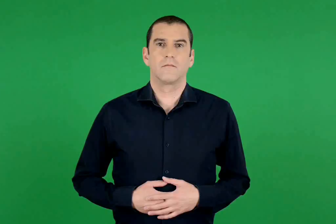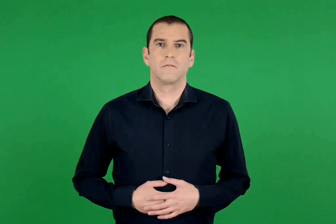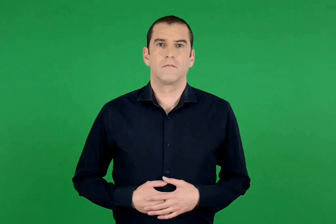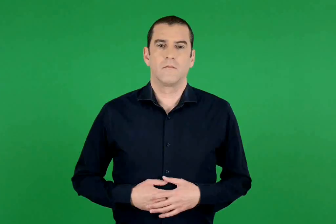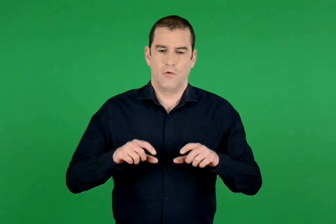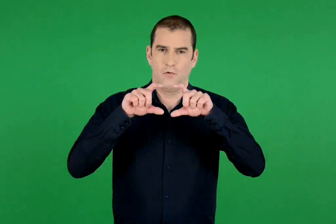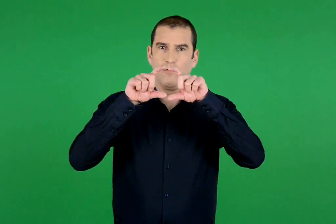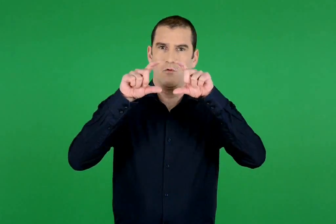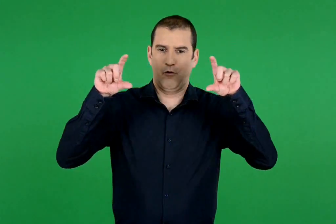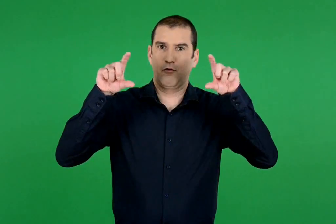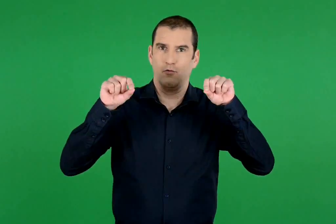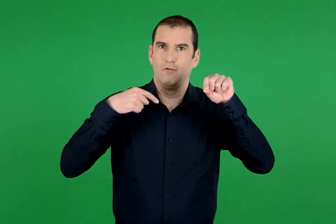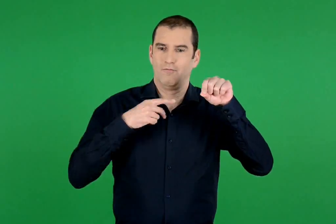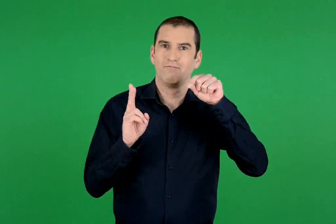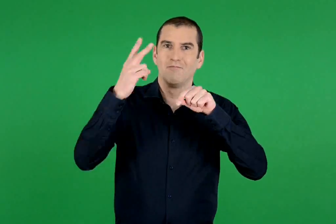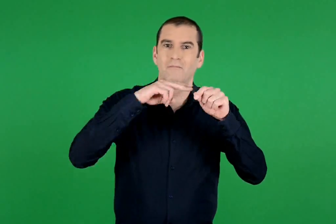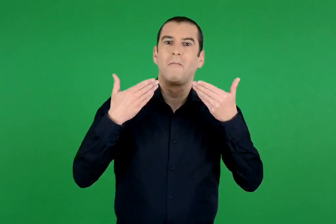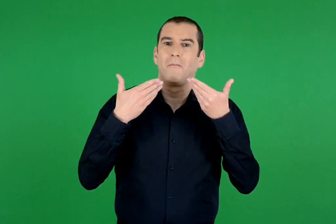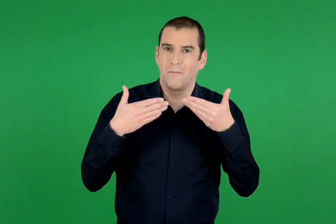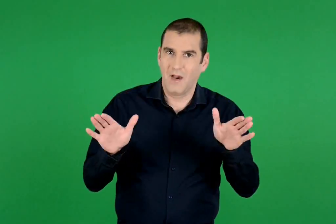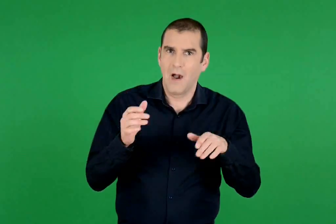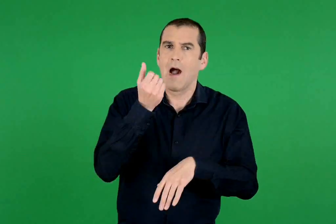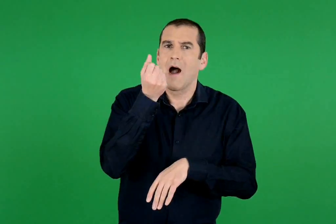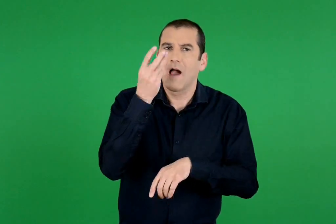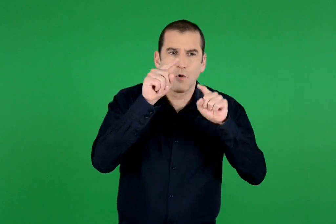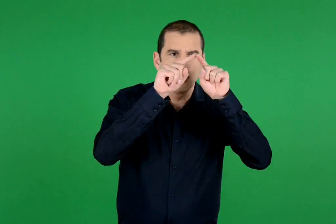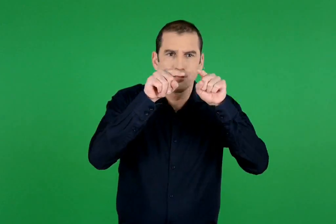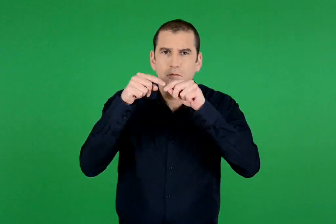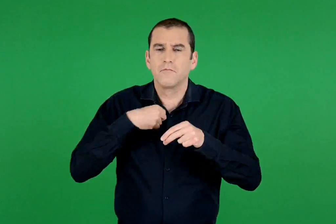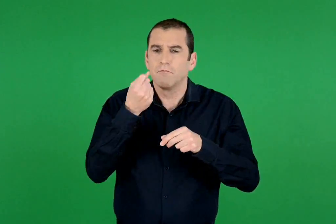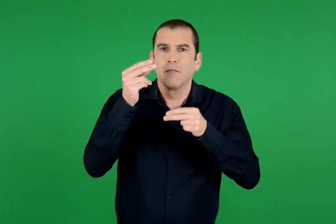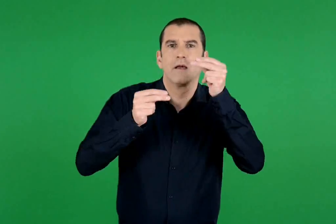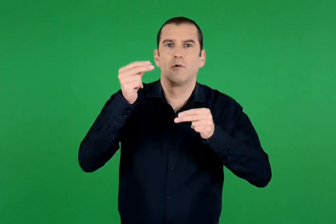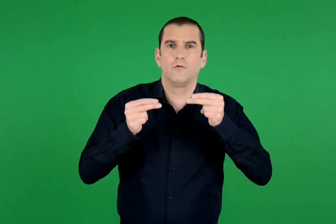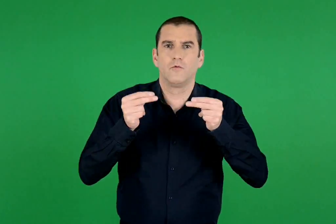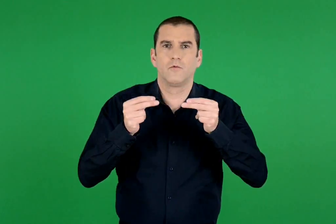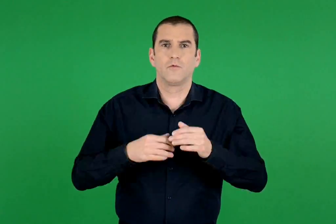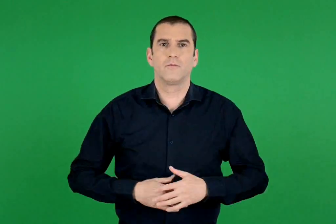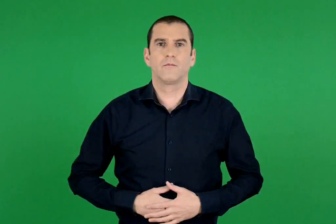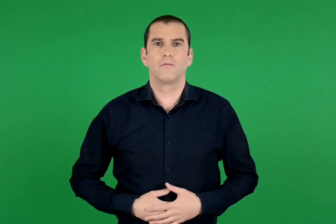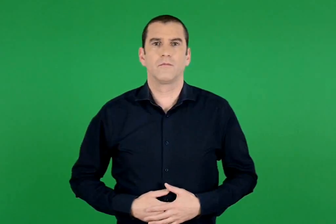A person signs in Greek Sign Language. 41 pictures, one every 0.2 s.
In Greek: υπολογίζω τον αριθμό των τετραγώνων που έχει το ορθογώνιο που έκοψα
